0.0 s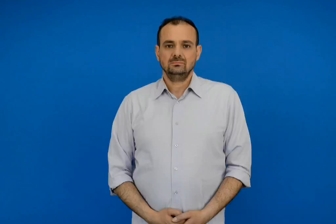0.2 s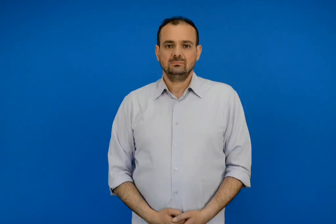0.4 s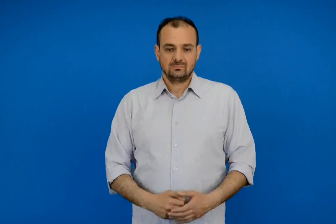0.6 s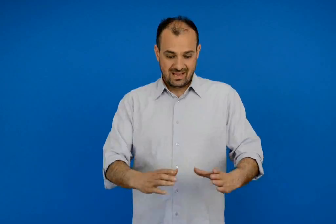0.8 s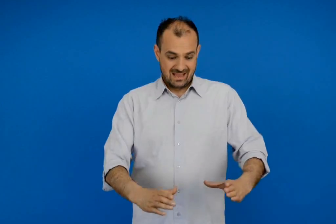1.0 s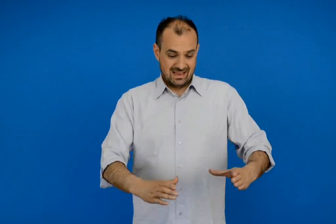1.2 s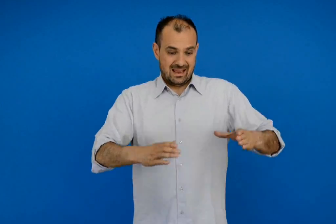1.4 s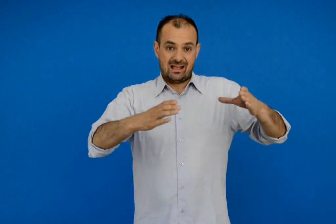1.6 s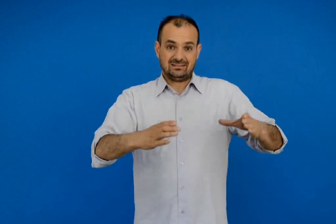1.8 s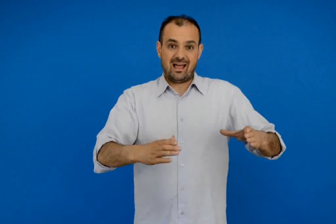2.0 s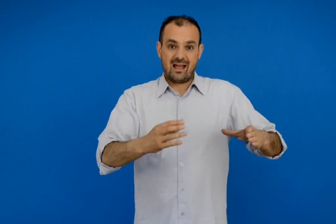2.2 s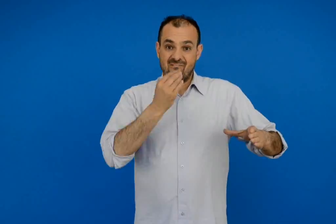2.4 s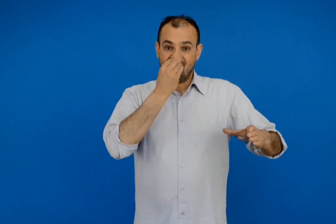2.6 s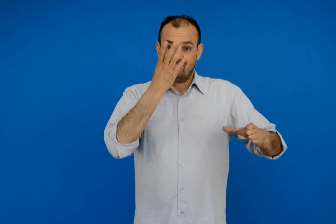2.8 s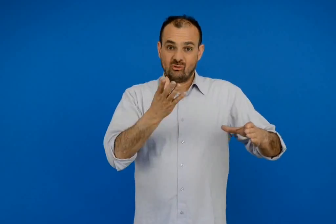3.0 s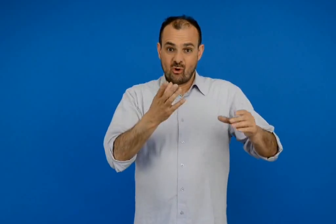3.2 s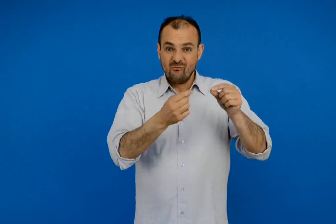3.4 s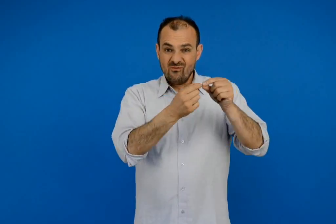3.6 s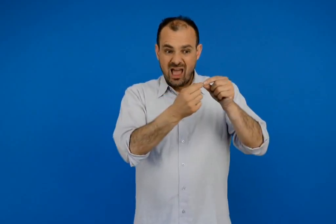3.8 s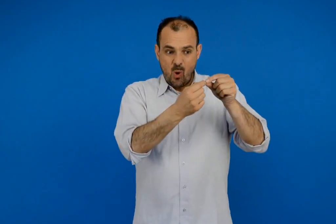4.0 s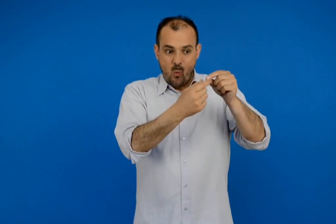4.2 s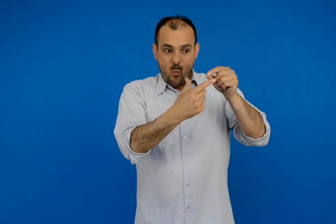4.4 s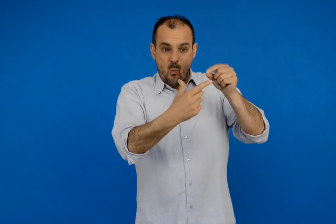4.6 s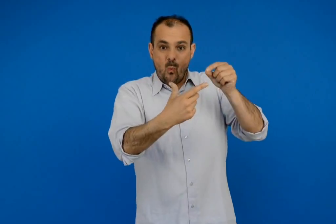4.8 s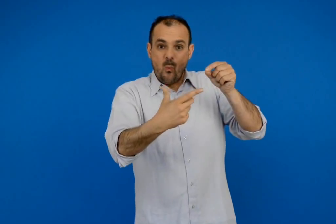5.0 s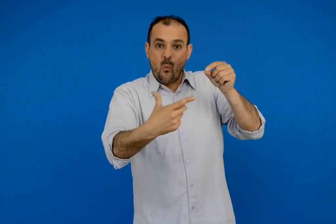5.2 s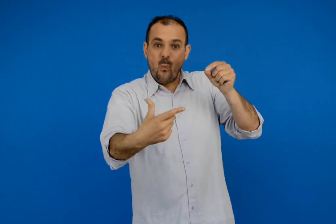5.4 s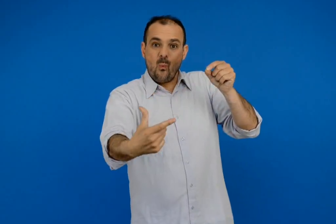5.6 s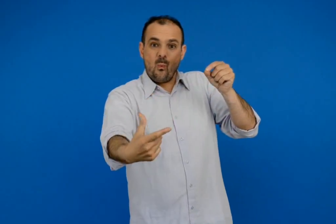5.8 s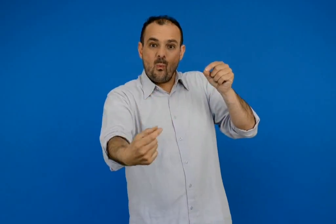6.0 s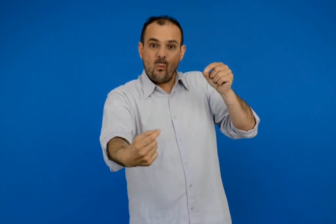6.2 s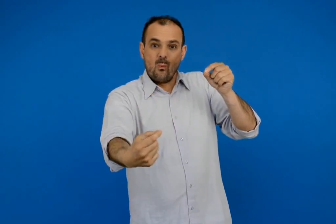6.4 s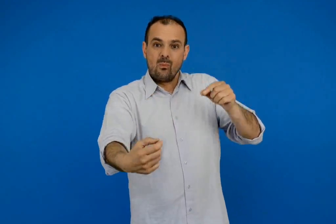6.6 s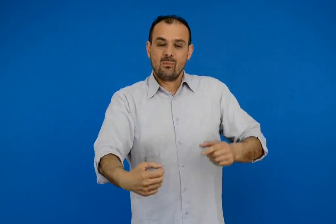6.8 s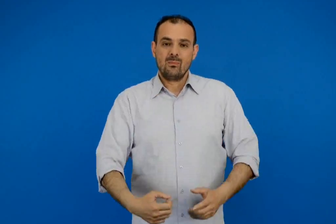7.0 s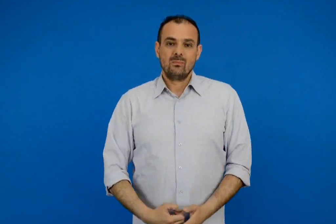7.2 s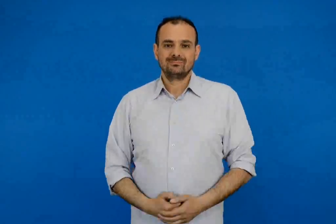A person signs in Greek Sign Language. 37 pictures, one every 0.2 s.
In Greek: εάν φυτό με μεγάλα φύλλα σε γλάστρα
